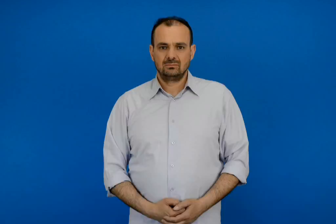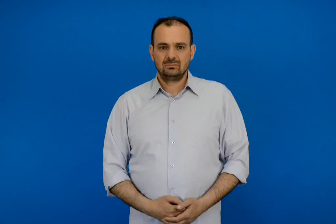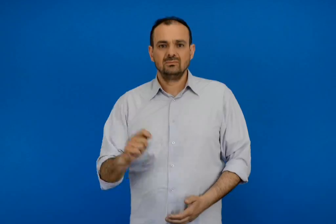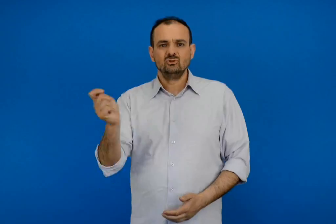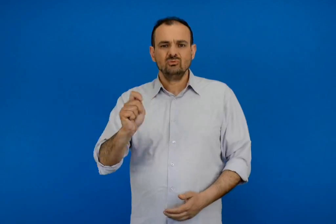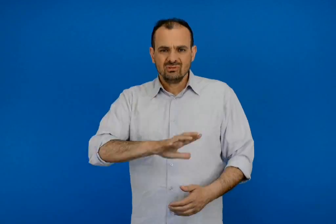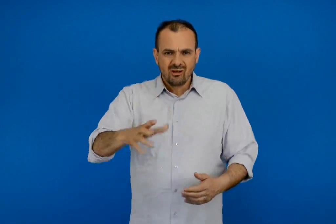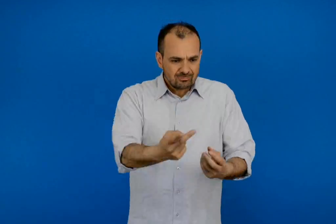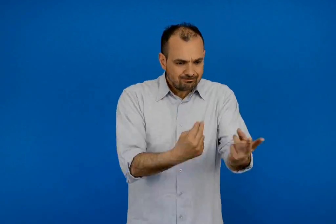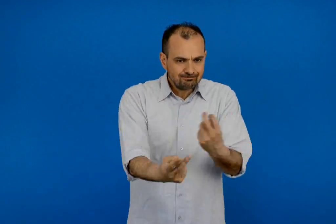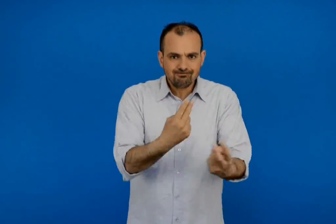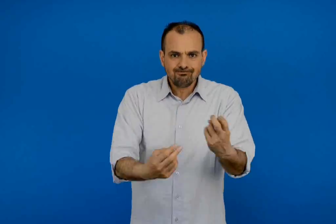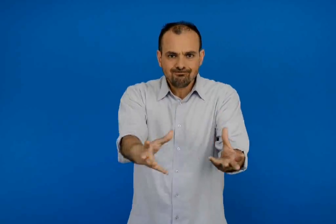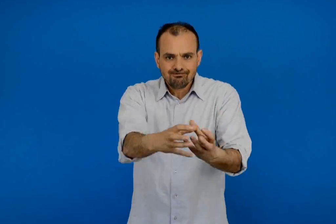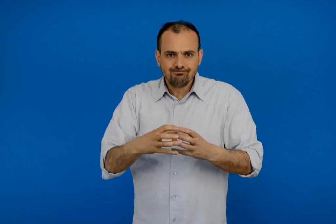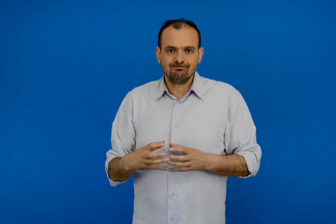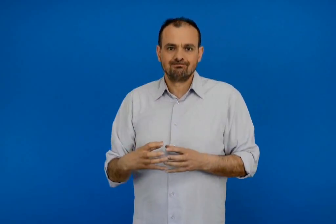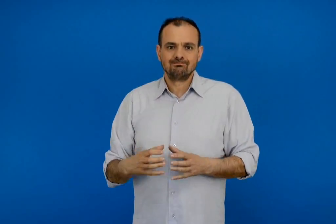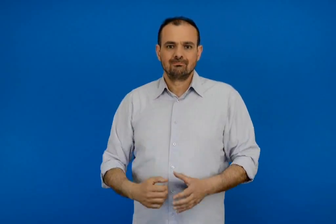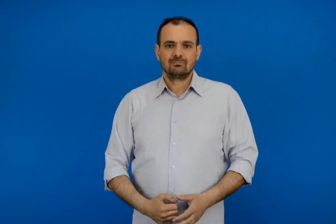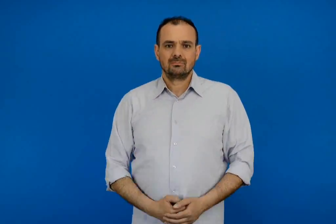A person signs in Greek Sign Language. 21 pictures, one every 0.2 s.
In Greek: μαζεύουν τα σκουπίδια
